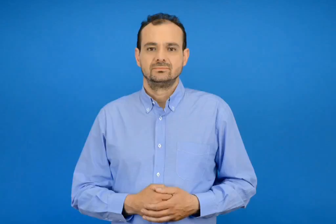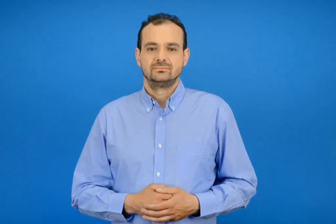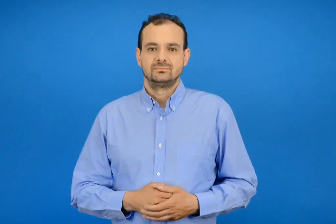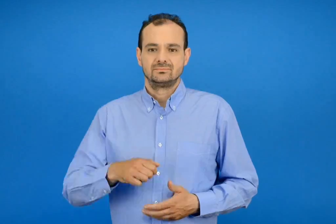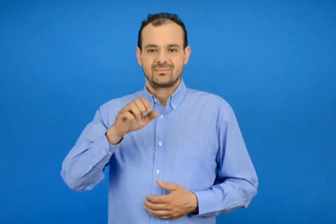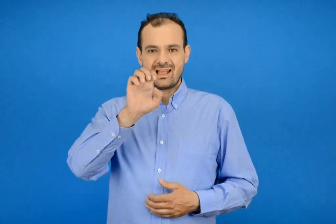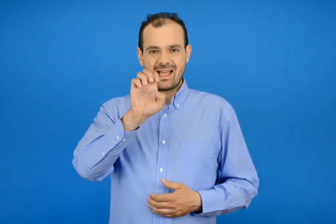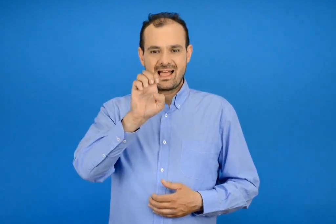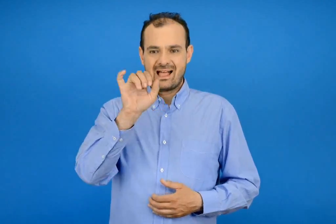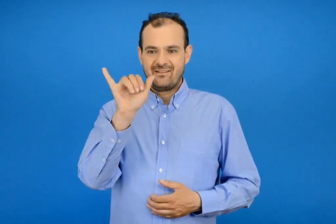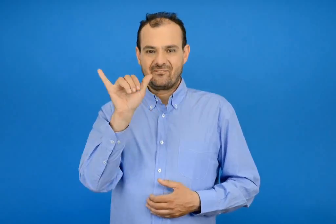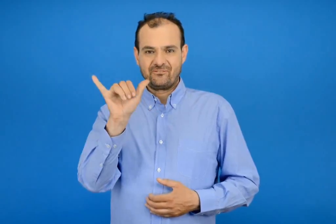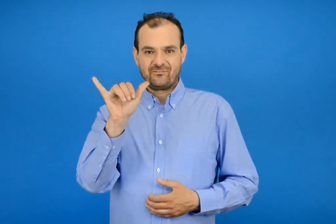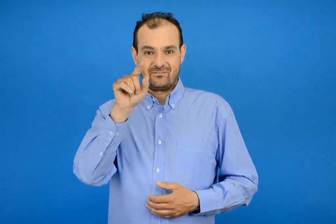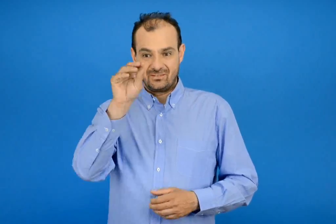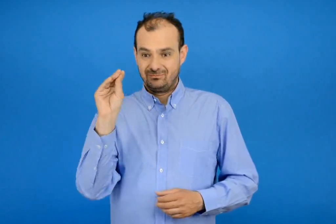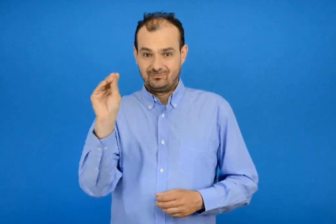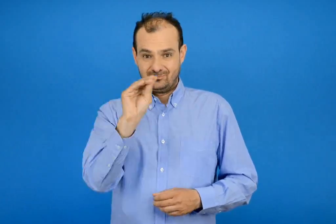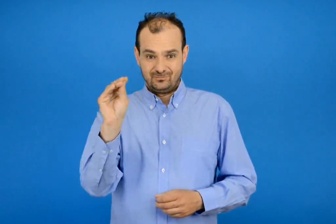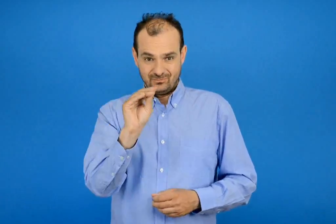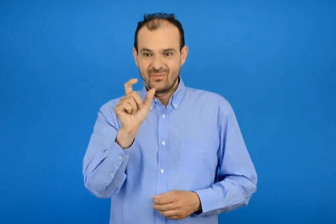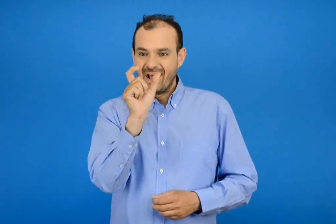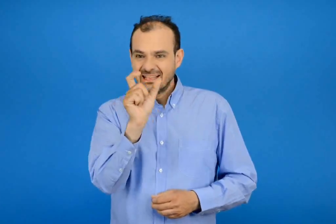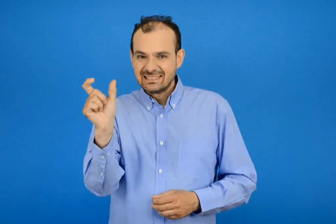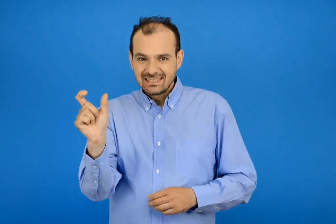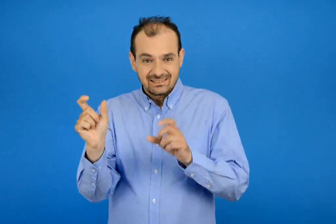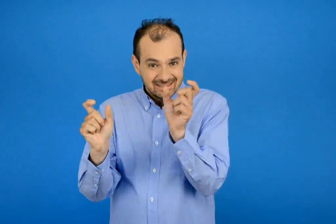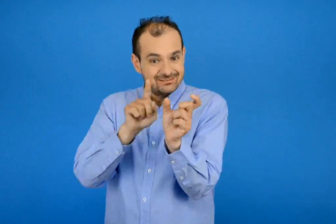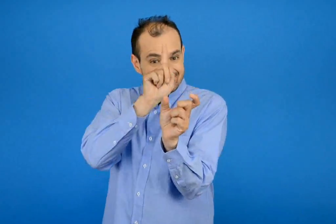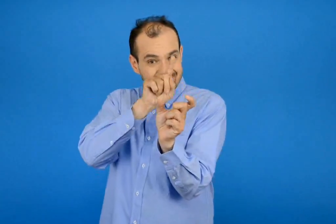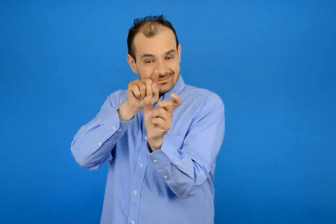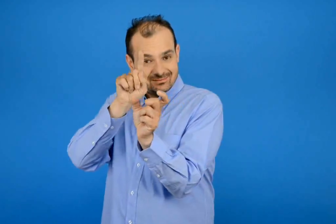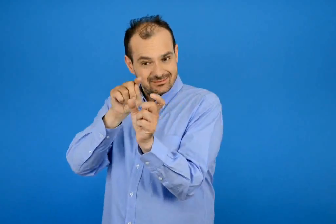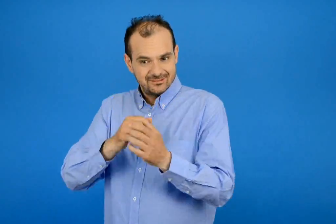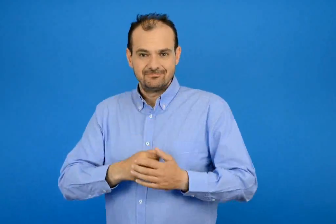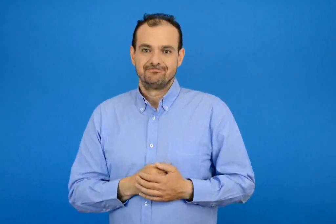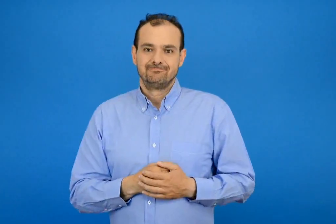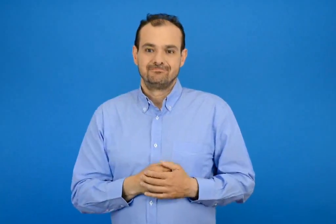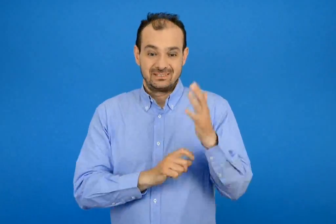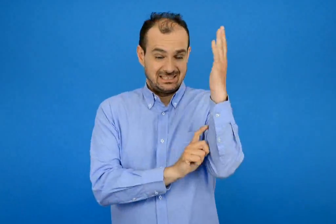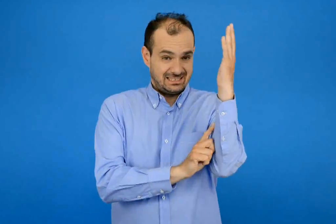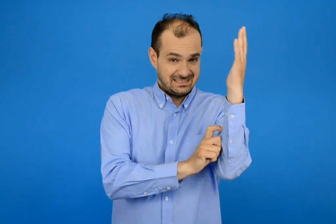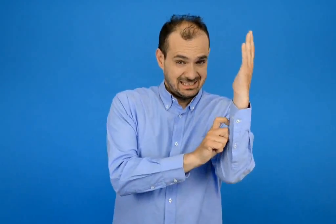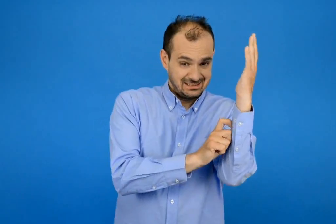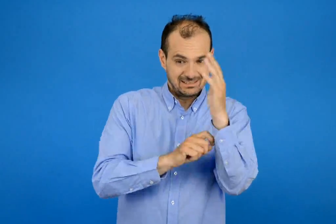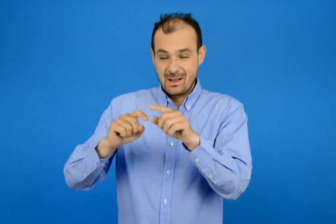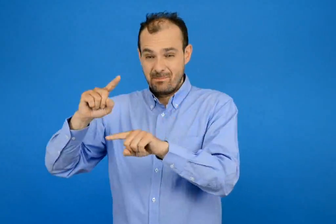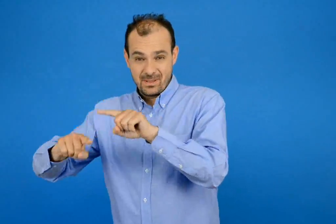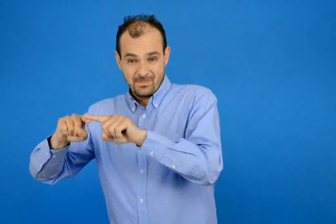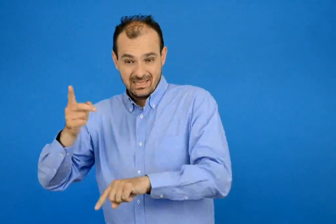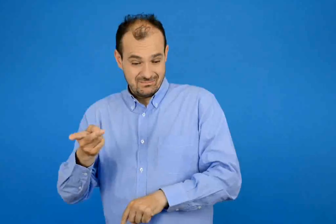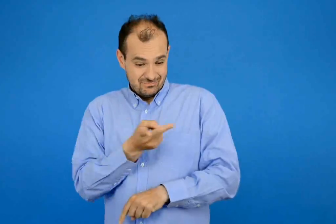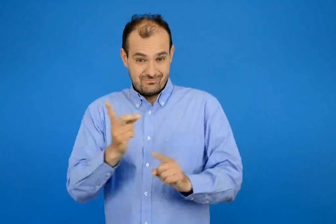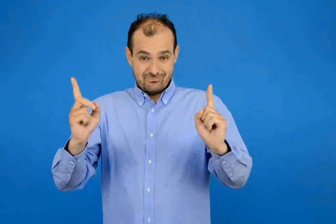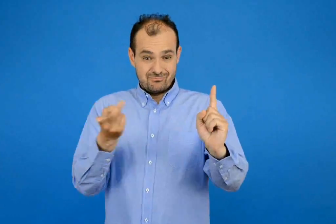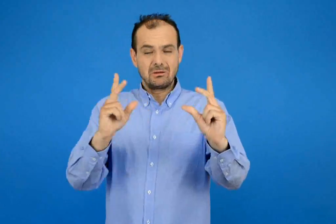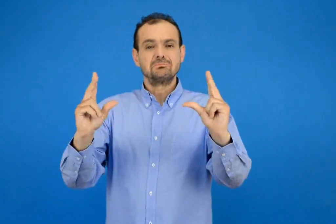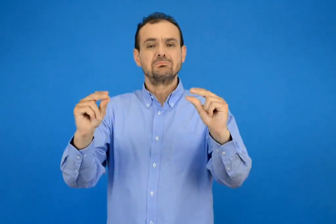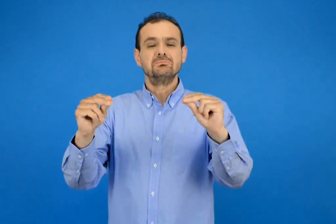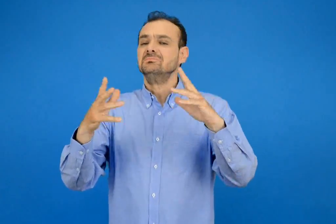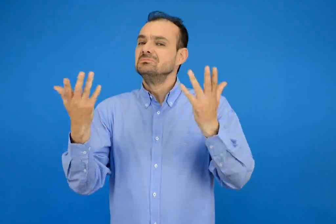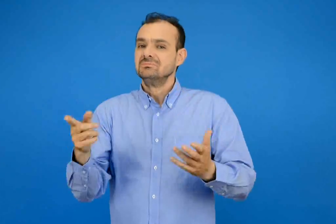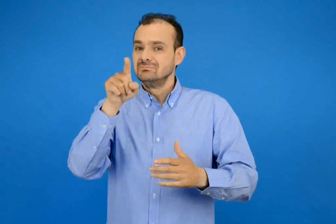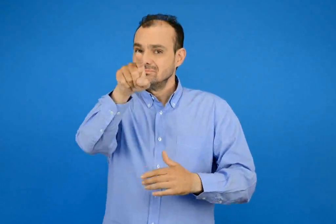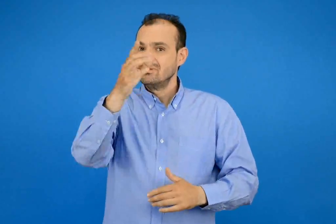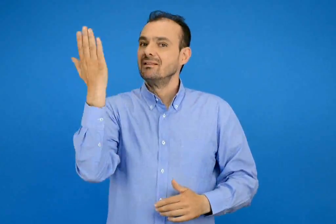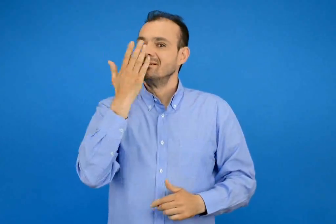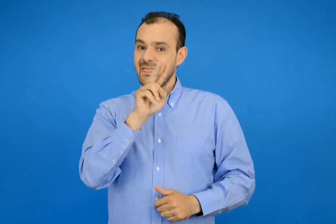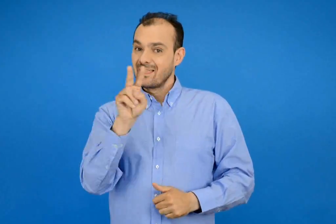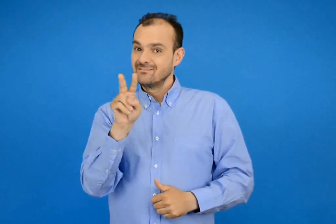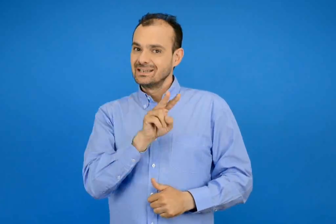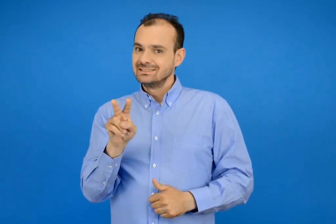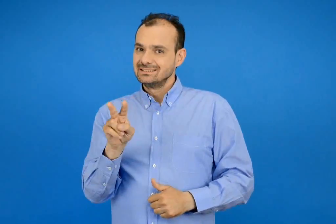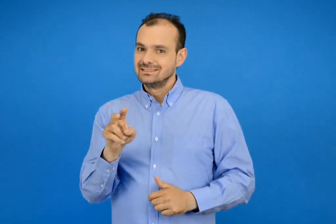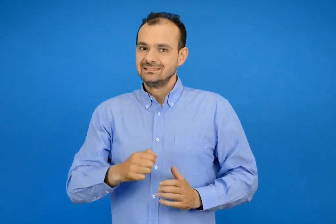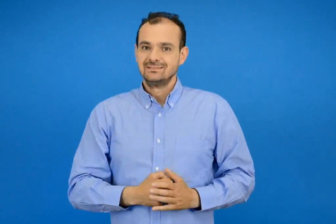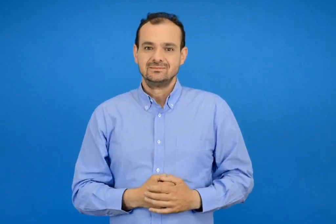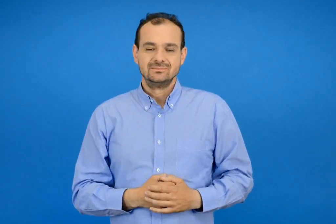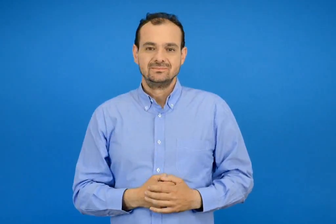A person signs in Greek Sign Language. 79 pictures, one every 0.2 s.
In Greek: συμπλήρωσε τα ευ και τόνισε τις λέξεις διάβασε τι συζητούν ο τζίτζικας με το μυρμήγκι
